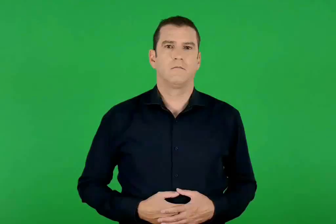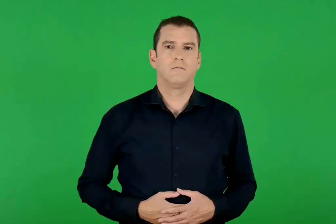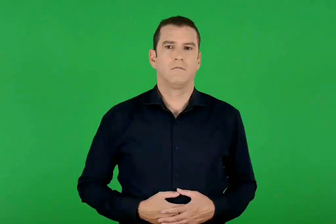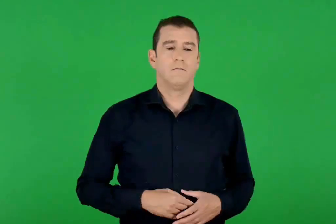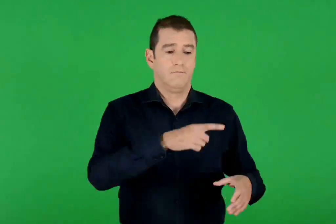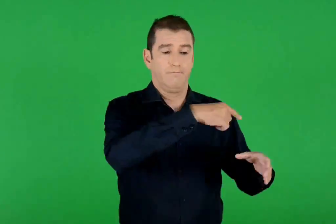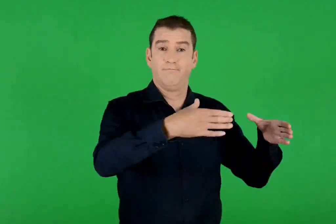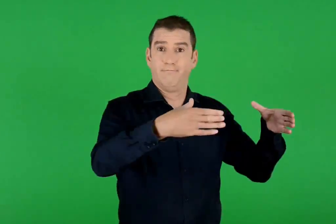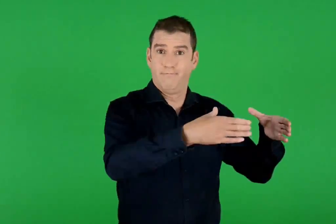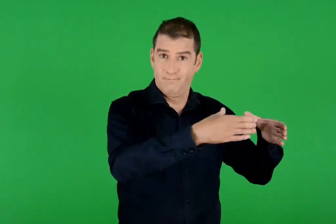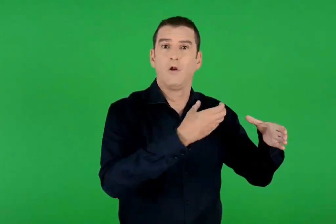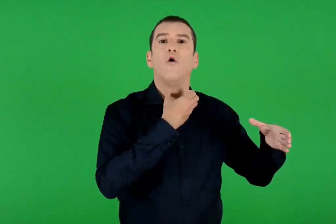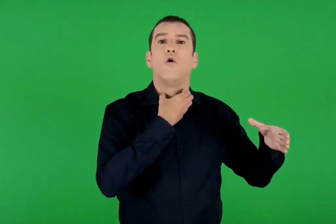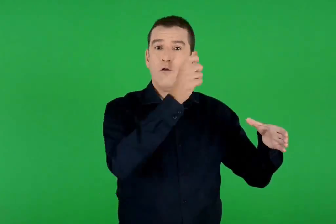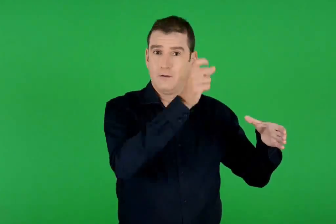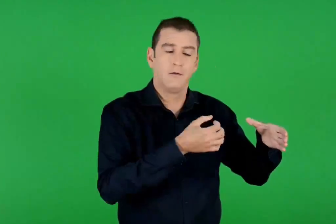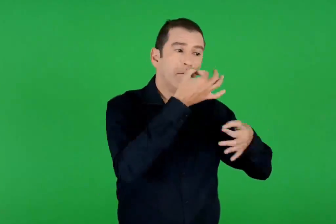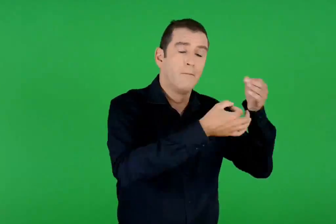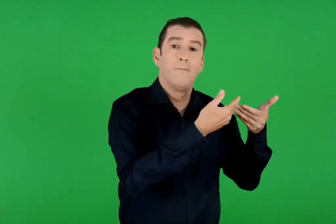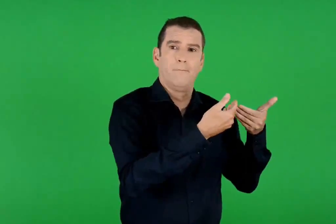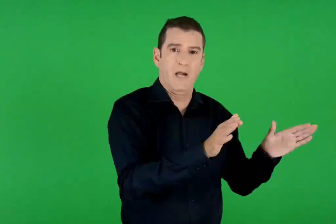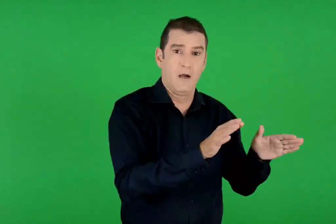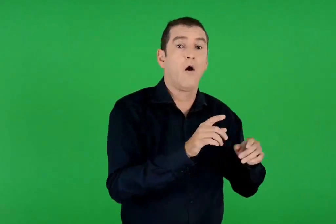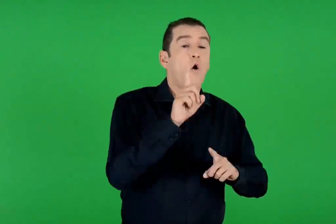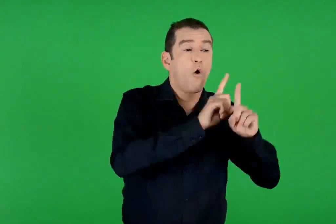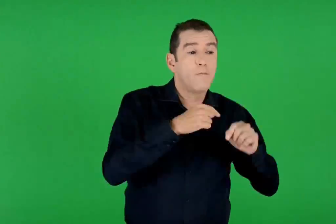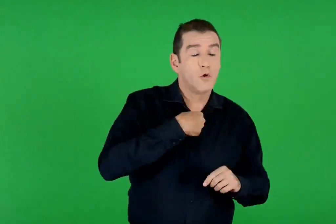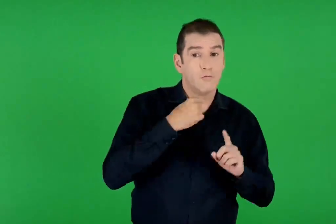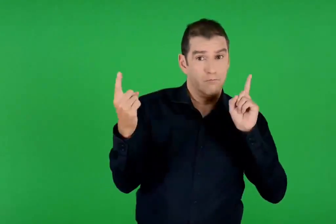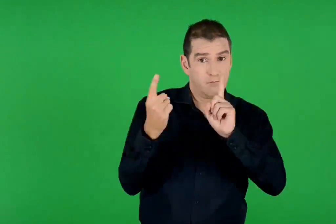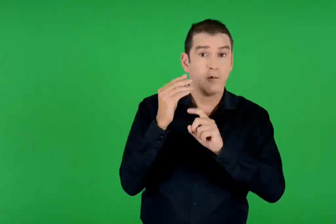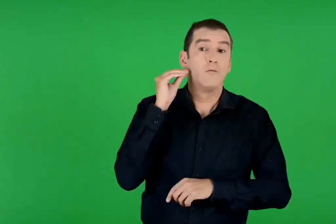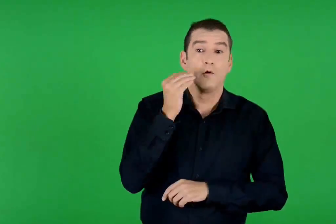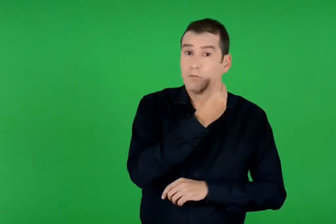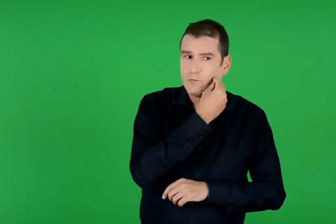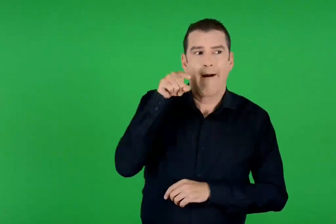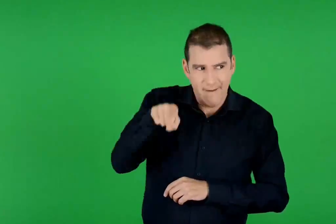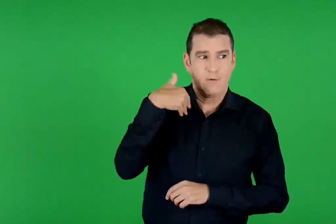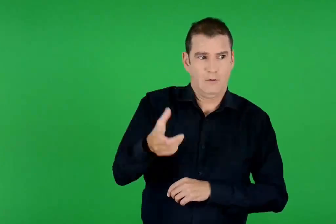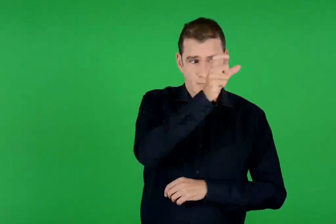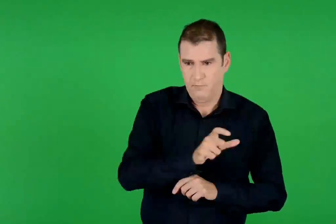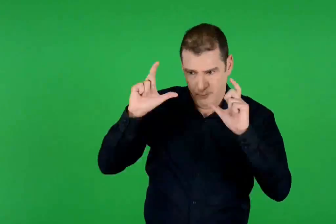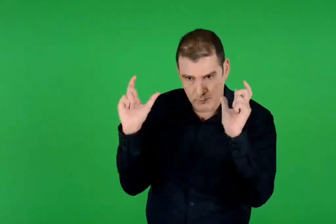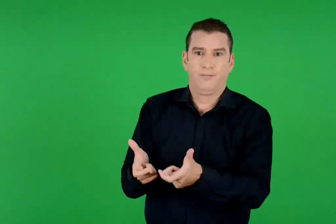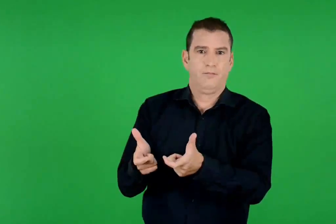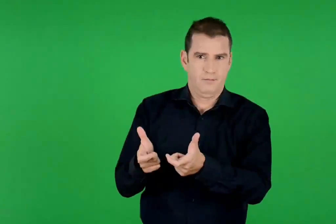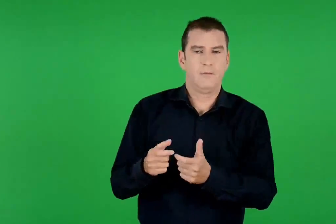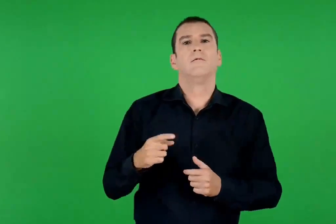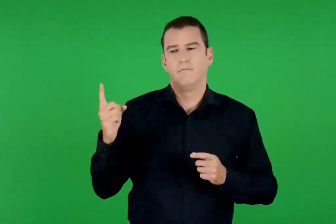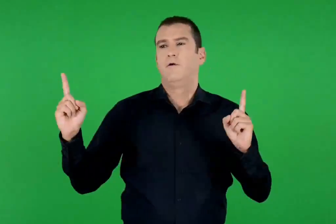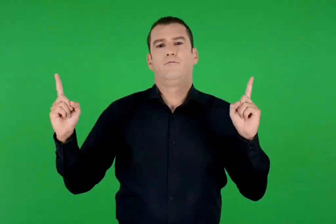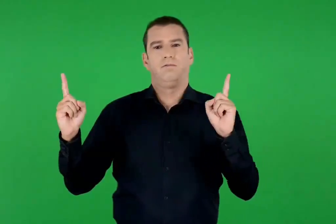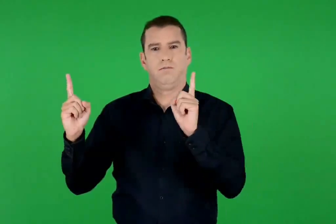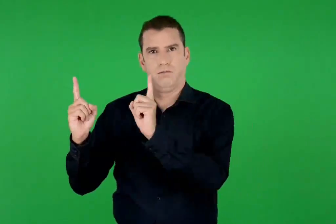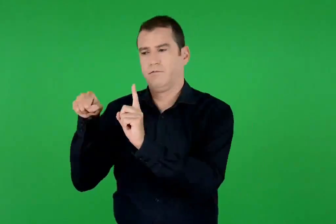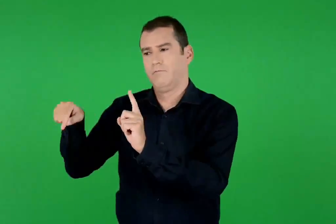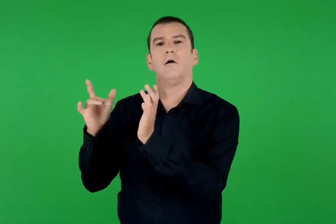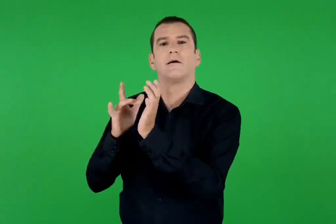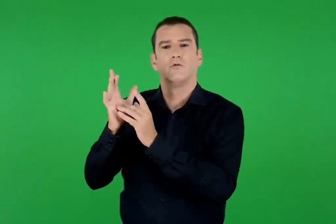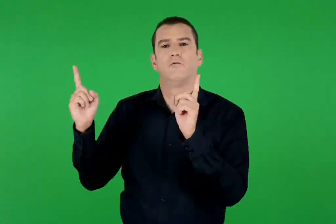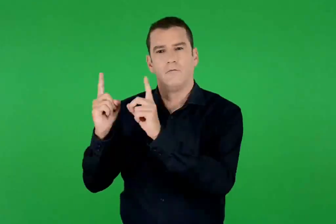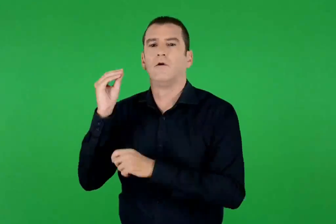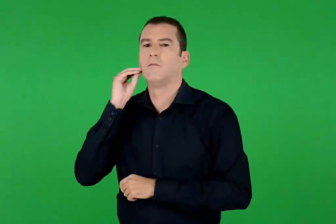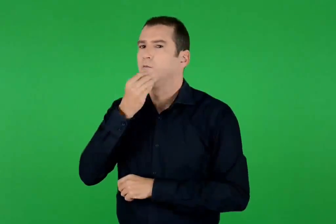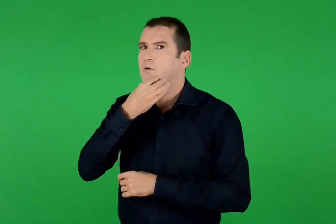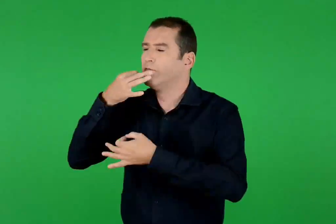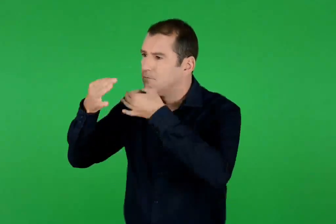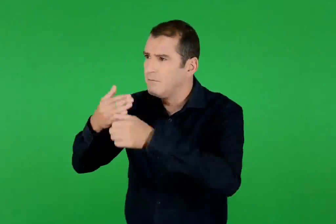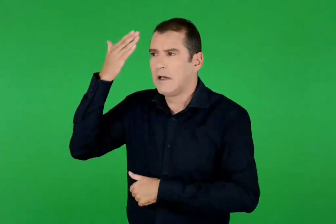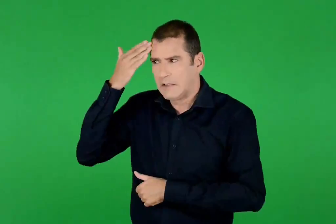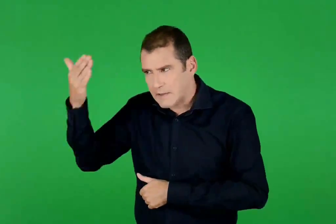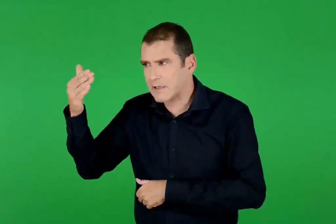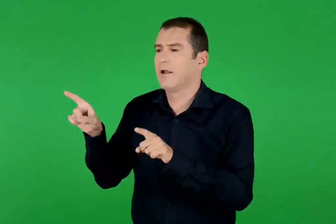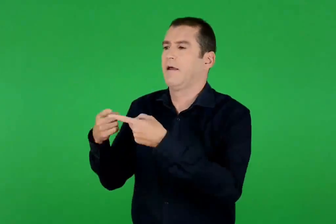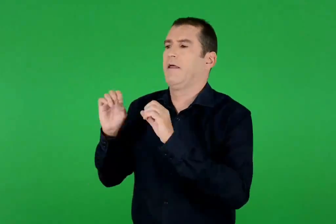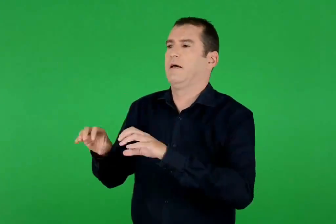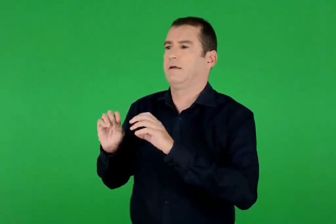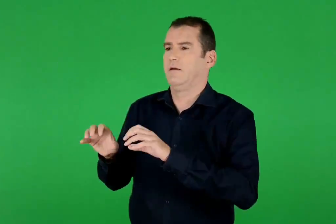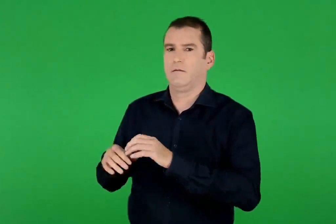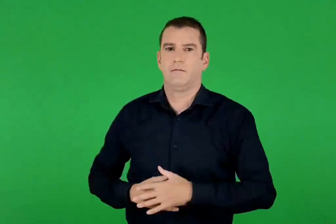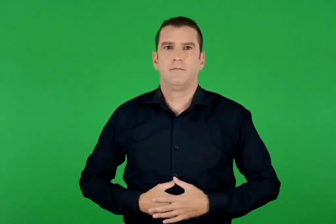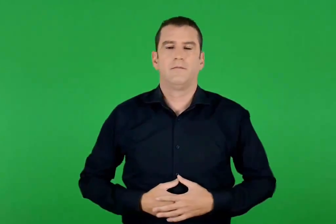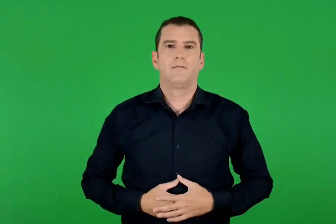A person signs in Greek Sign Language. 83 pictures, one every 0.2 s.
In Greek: ο ιούδας τους είχε πει όποιον φιλήσω , αυτός είναι. πιάστε τον. πλησίασε τότε αμέσως ο ιούδας και φίλησε τον ιησού , λέγοντας χαίρε δάσκαλε
